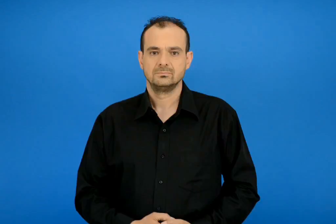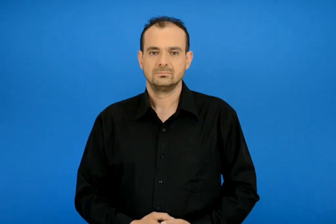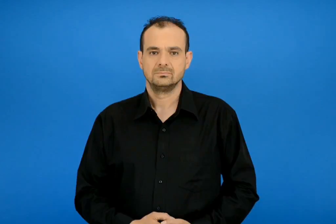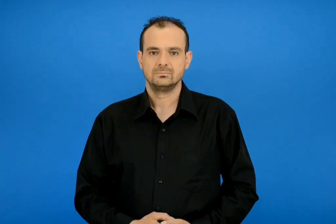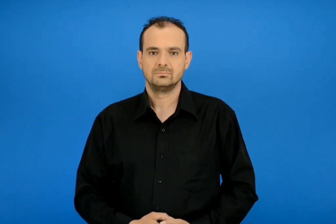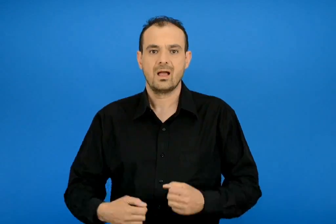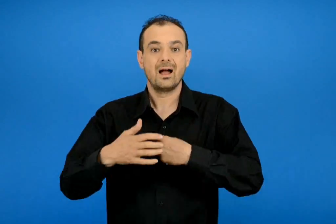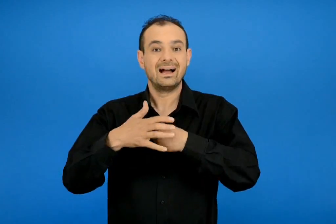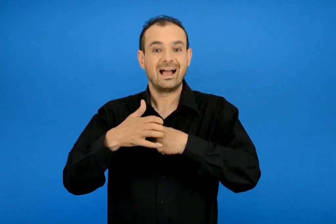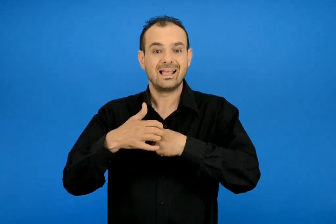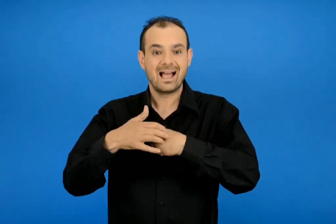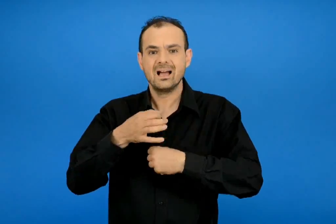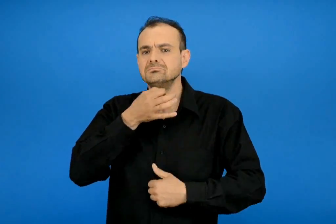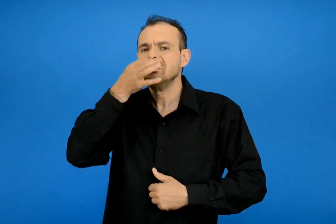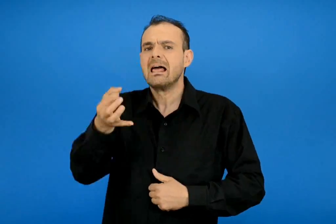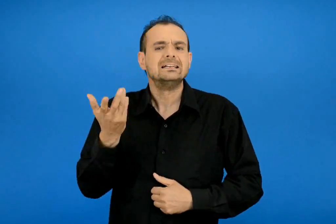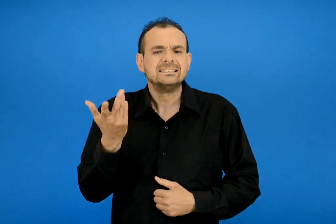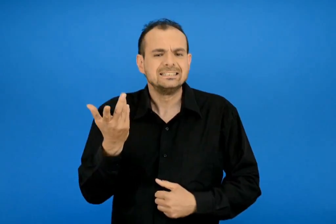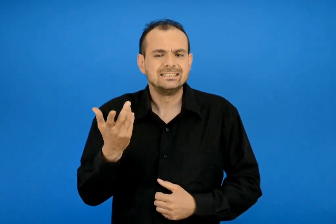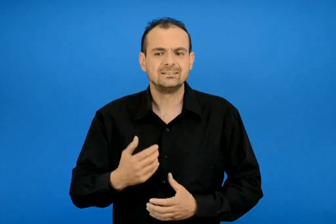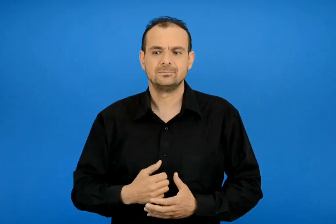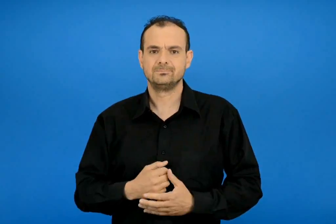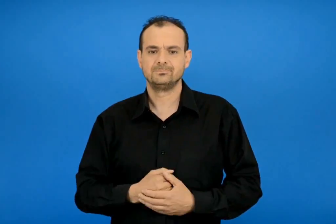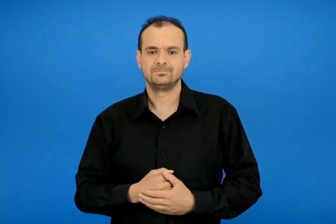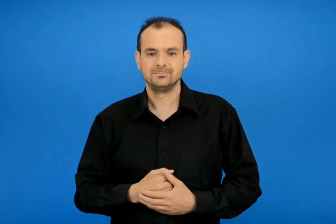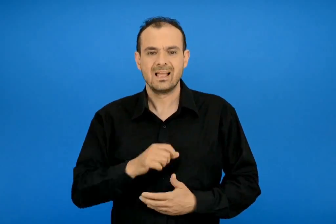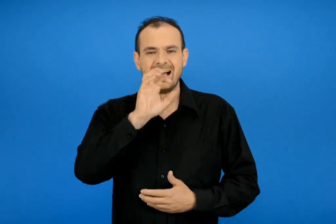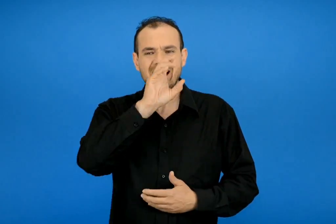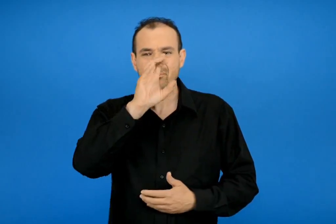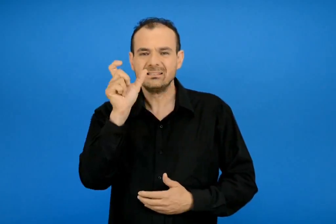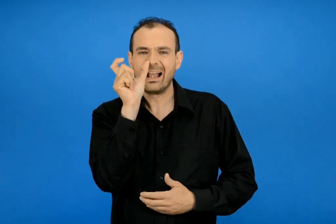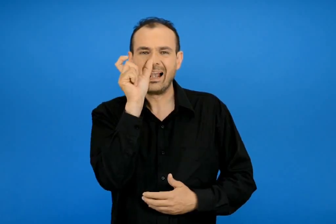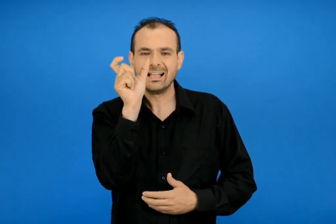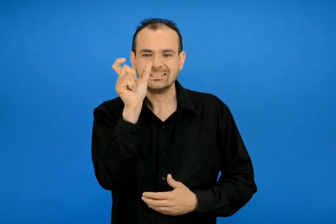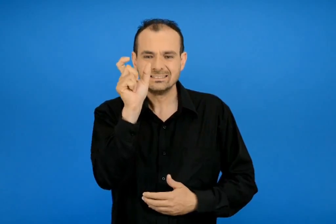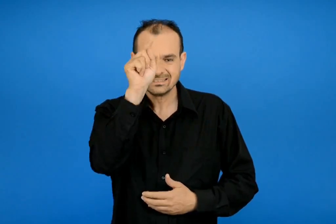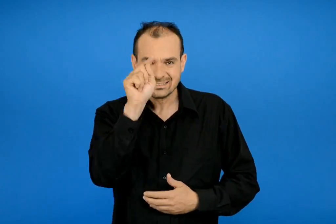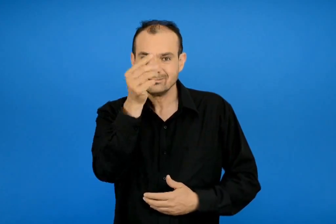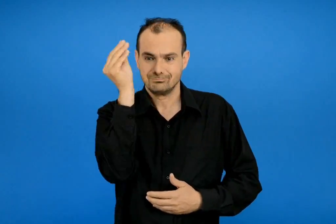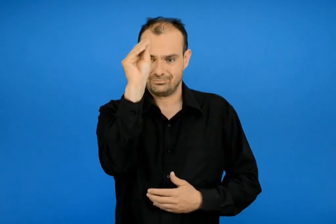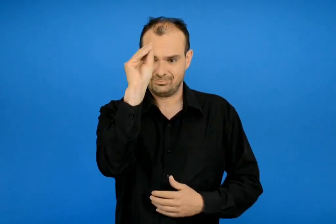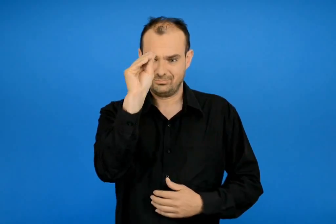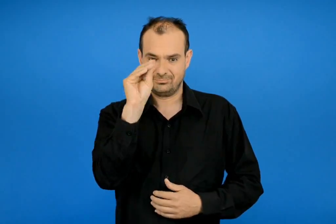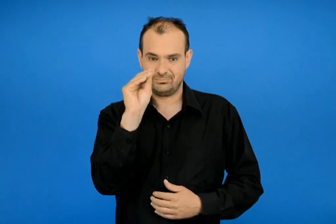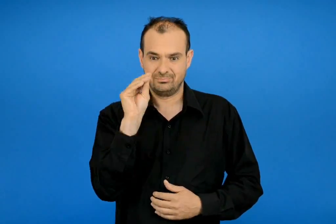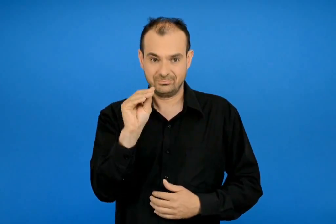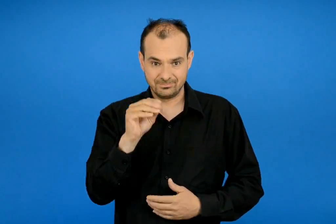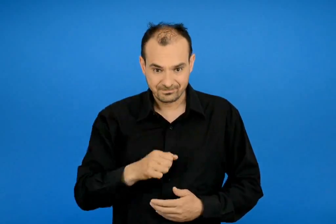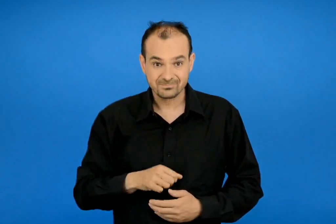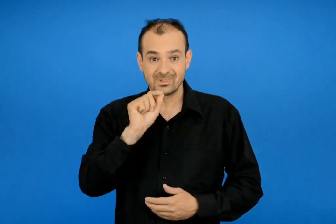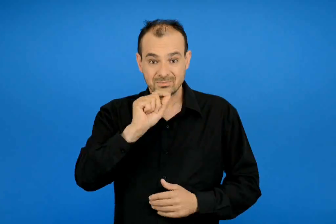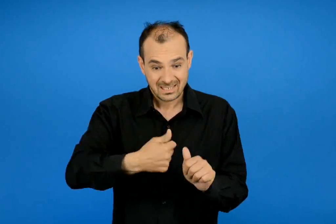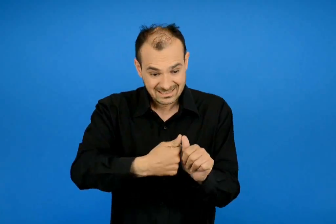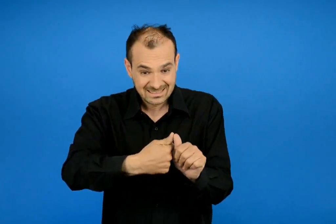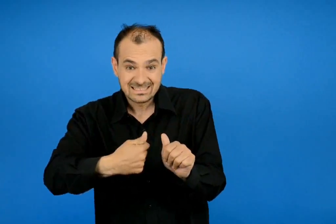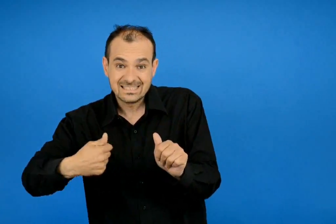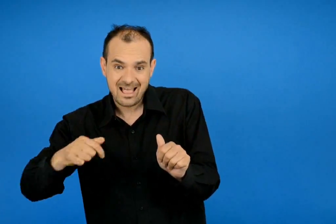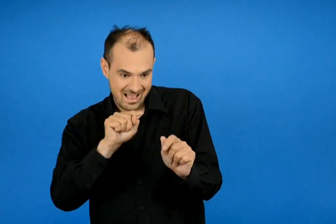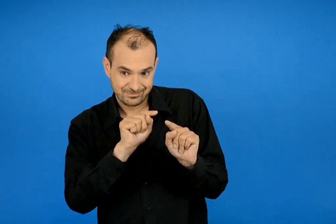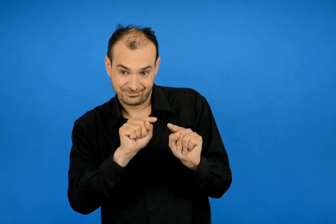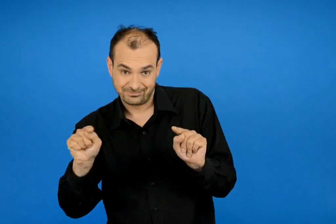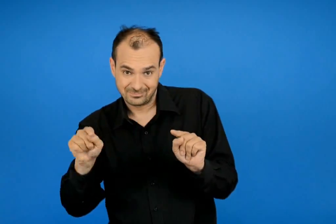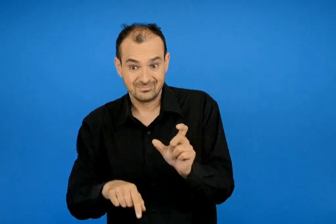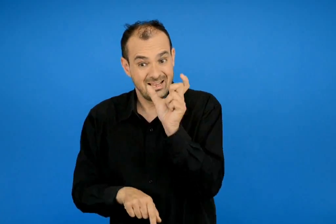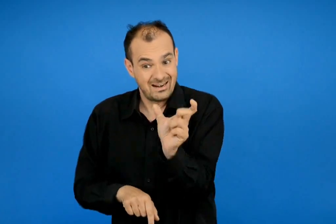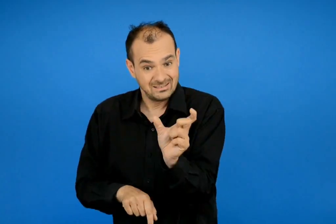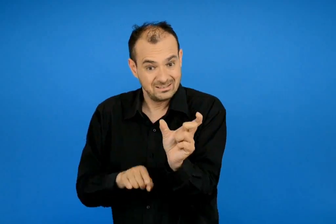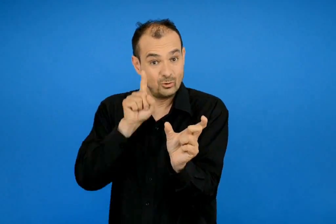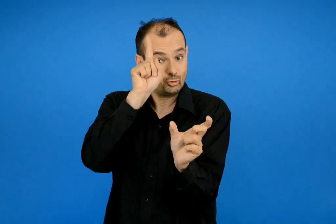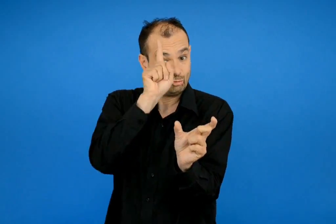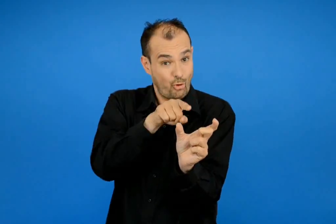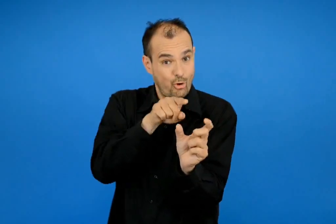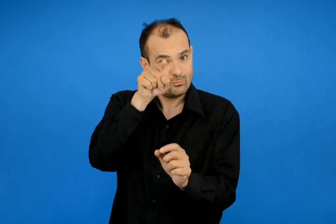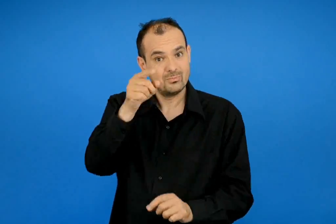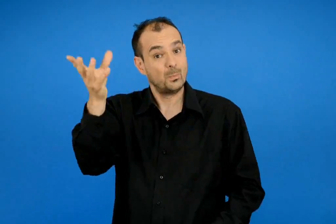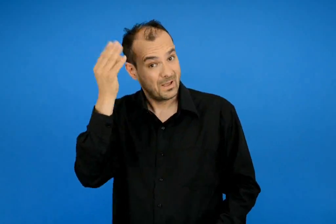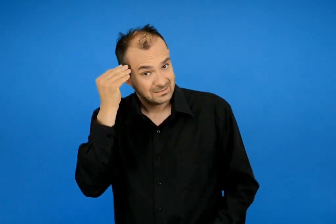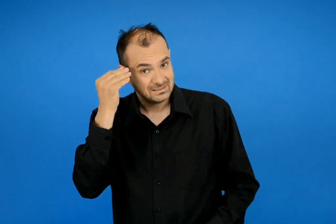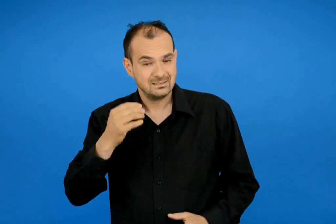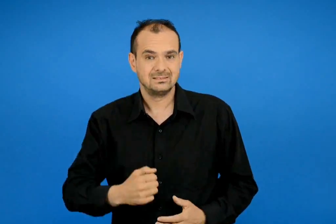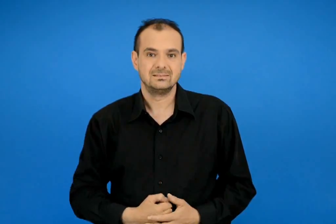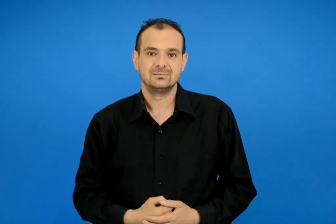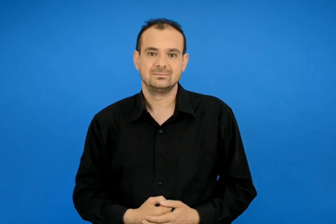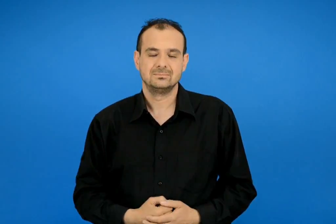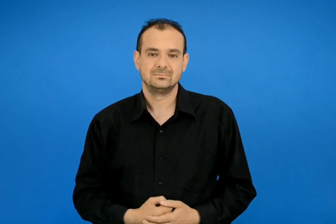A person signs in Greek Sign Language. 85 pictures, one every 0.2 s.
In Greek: τι λέει η γάτα ; συμπλήρωσε στις λέξεις τα γράμματα που λείπουν γράψε τα με τη σειρά βάλε τόνο στη λέξη και θα το μάθεις
